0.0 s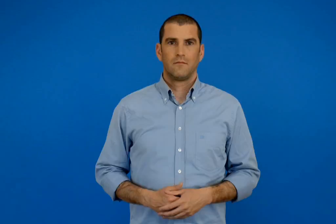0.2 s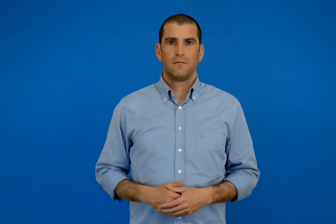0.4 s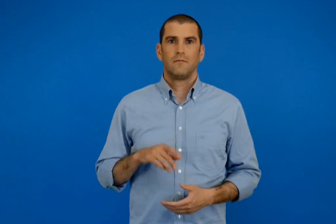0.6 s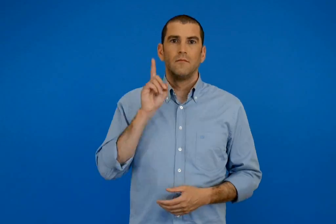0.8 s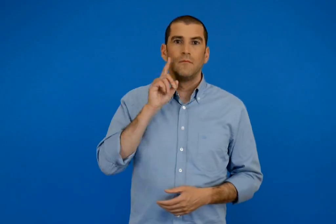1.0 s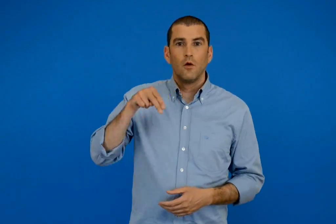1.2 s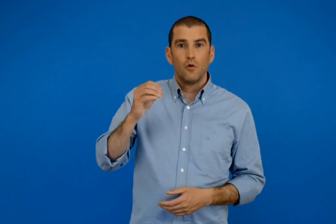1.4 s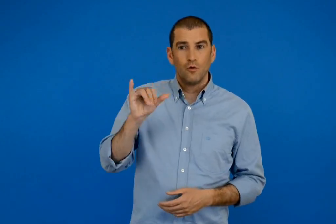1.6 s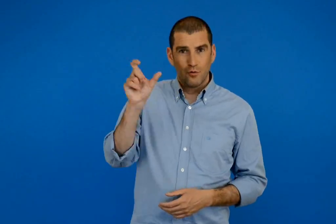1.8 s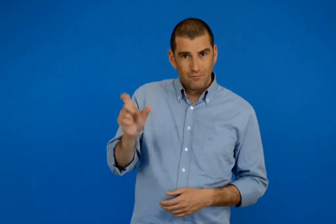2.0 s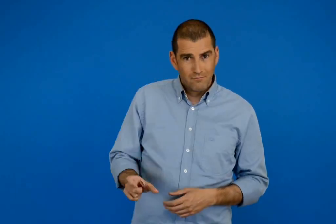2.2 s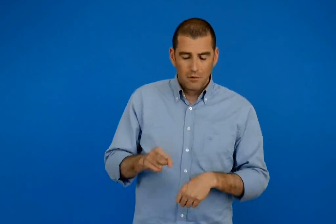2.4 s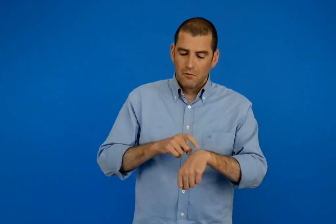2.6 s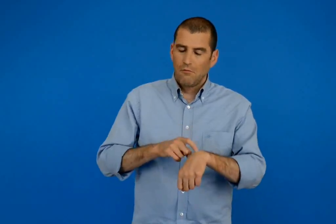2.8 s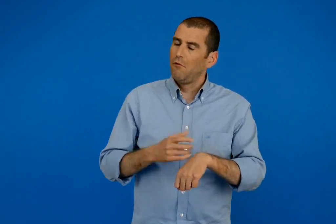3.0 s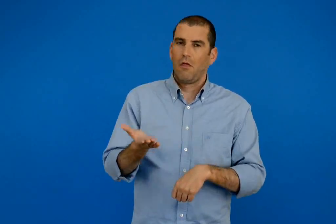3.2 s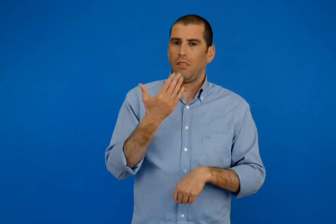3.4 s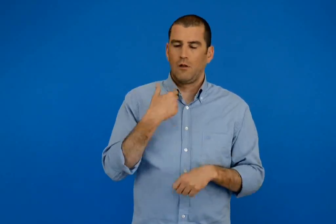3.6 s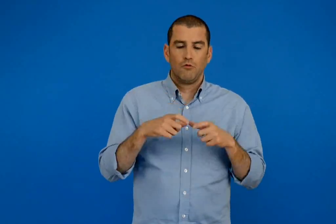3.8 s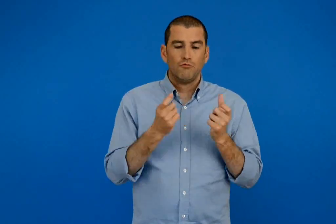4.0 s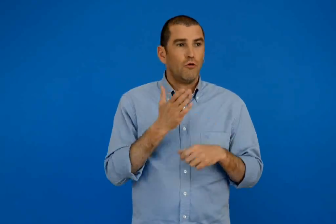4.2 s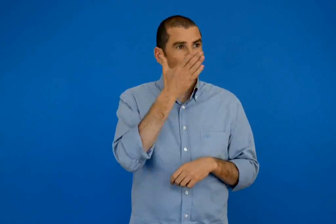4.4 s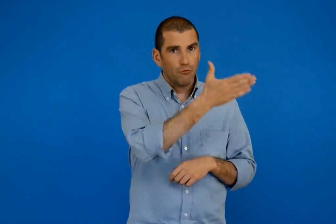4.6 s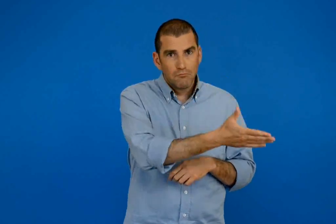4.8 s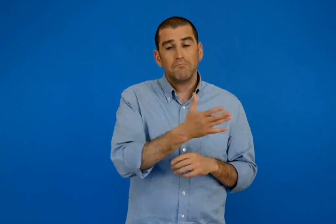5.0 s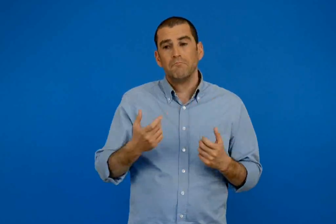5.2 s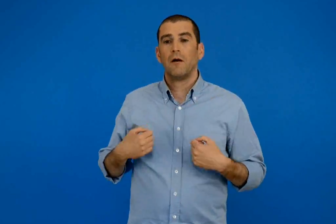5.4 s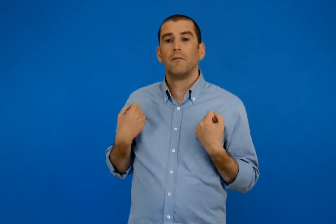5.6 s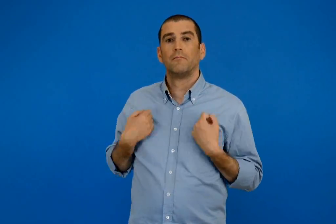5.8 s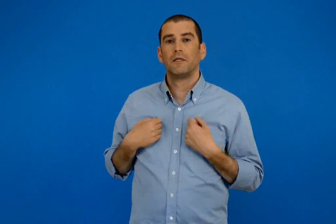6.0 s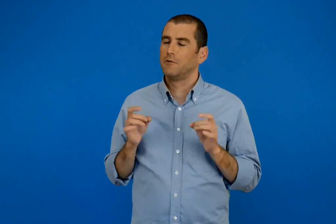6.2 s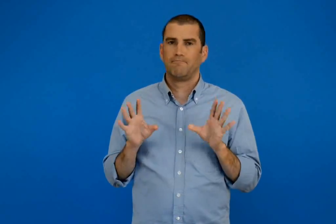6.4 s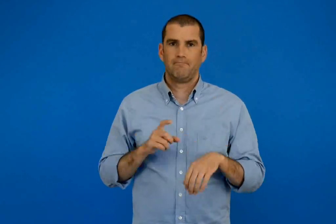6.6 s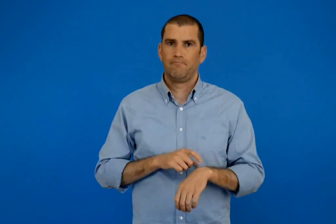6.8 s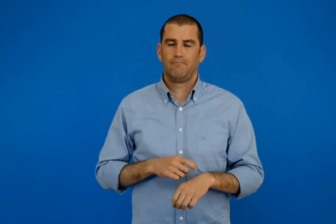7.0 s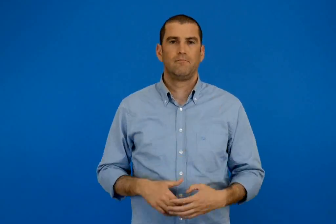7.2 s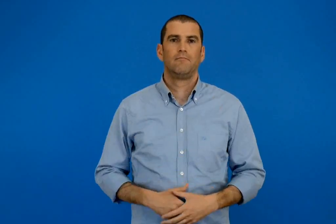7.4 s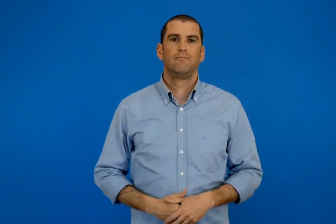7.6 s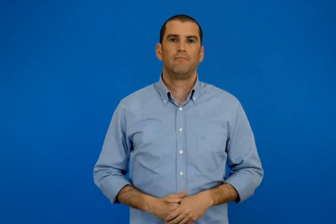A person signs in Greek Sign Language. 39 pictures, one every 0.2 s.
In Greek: η νου δεν προλάβαινε ούτε να πάει σχολείο ούτε να παίξει
